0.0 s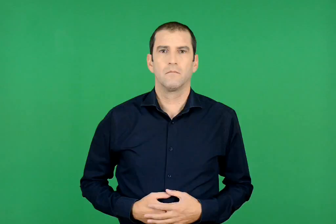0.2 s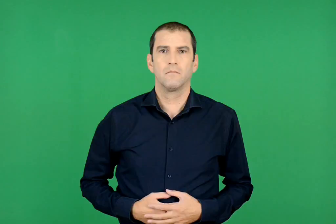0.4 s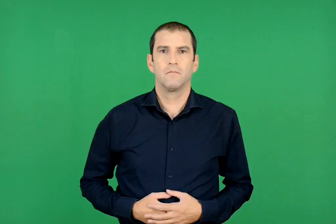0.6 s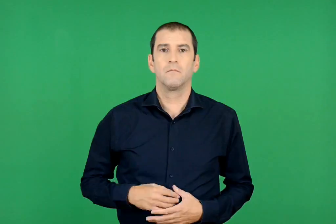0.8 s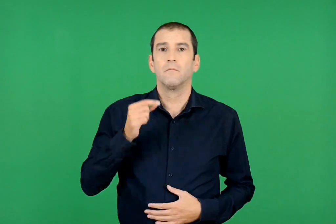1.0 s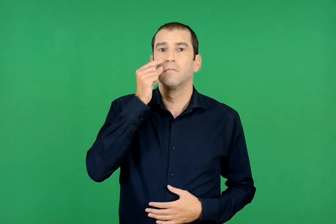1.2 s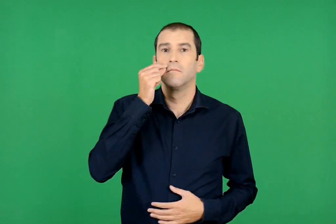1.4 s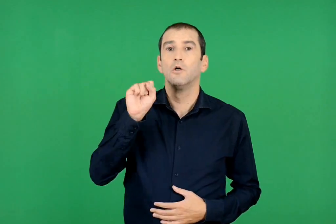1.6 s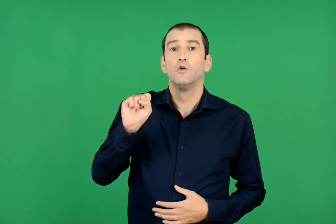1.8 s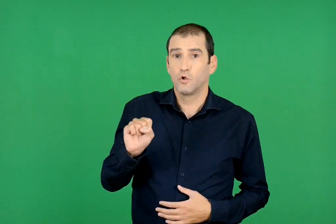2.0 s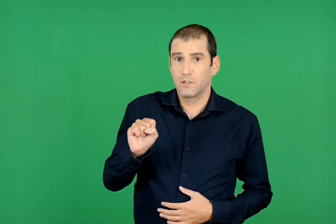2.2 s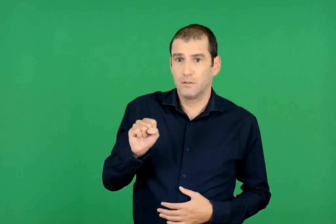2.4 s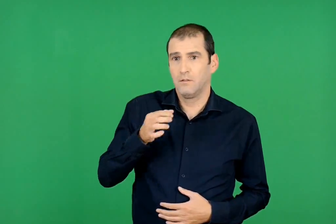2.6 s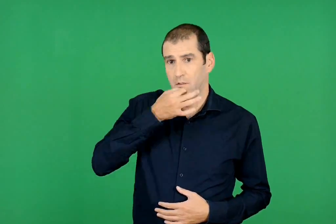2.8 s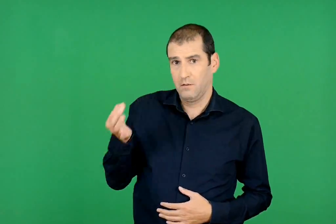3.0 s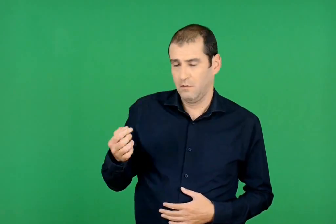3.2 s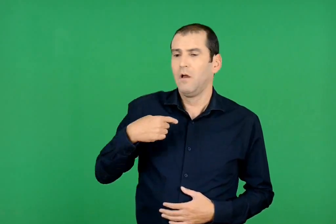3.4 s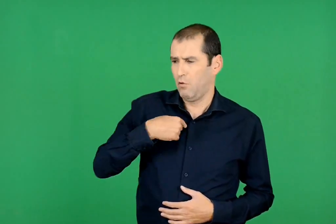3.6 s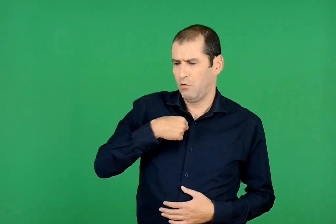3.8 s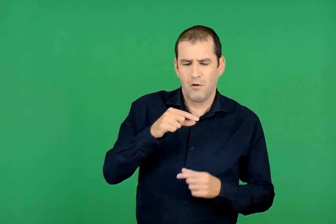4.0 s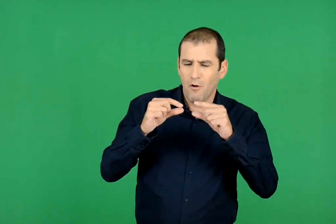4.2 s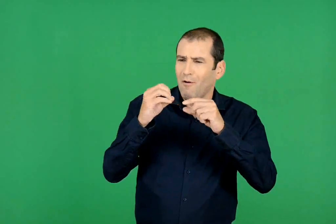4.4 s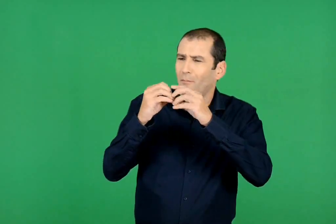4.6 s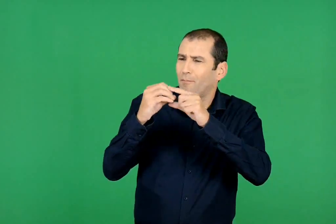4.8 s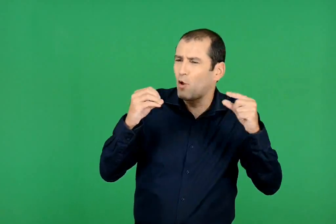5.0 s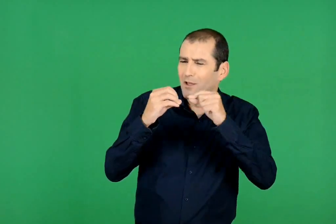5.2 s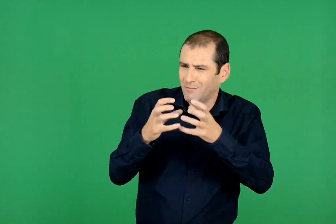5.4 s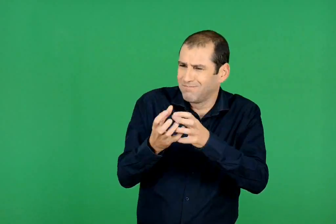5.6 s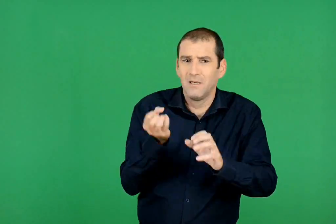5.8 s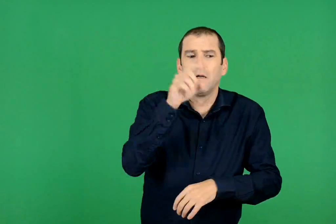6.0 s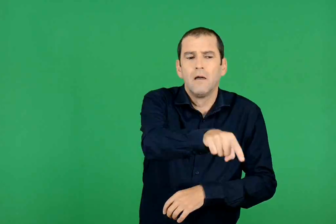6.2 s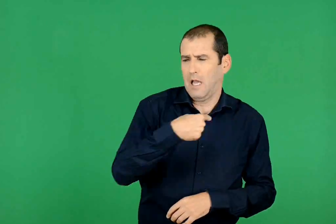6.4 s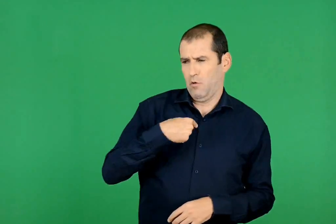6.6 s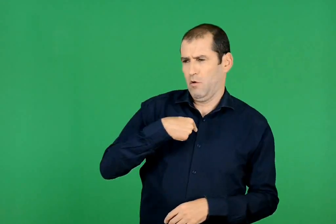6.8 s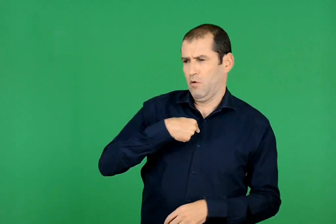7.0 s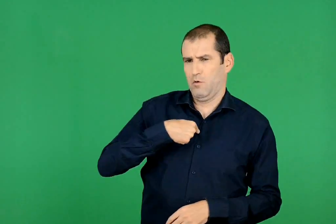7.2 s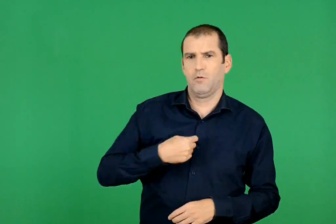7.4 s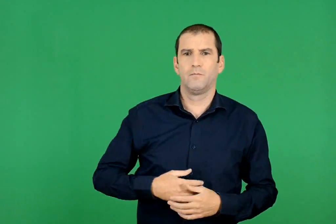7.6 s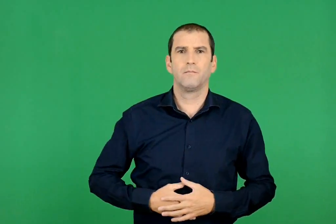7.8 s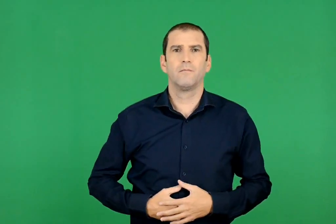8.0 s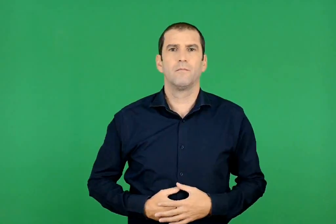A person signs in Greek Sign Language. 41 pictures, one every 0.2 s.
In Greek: οι δικές μου πρόκες ήτανε , είπε ο σωτήρης , εγώ τις πέταξα κατά κει
